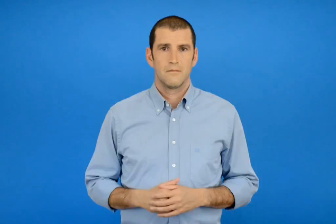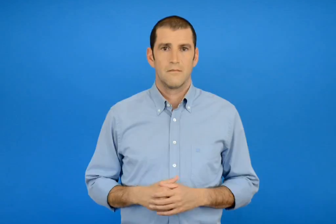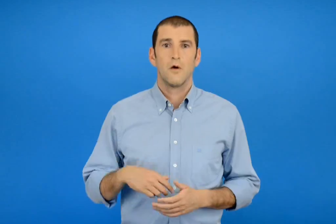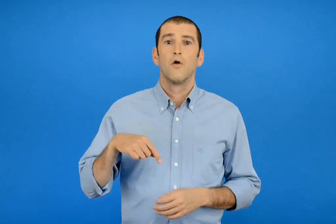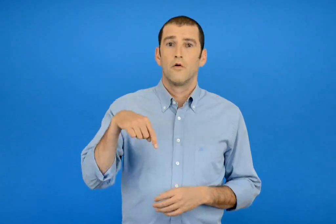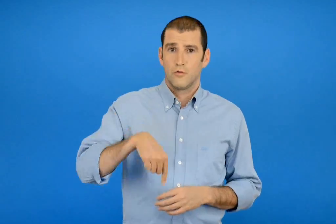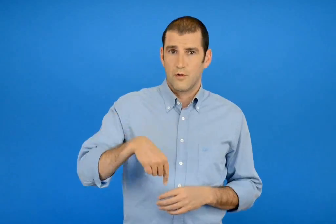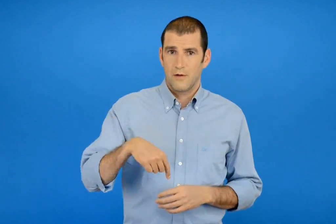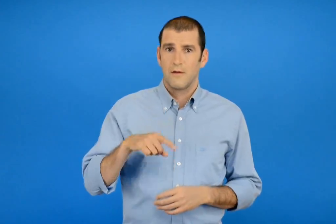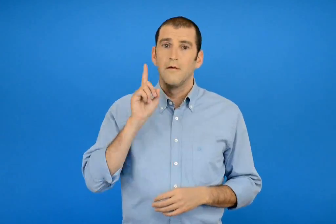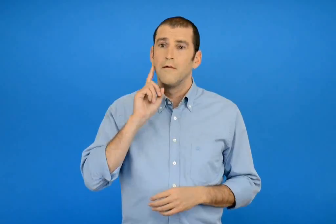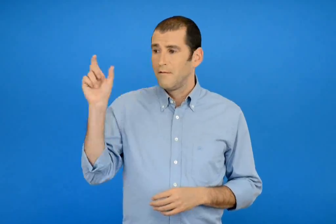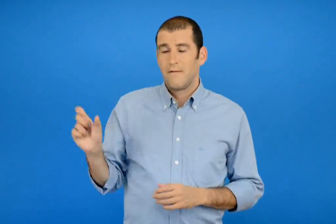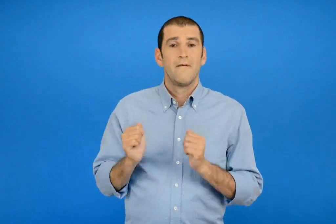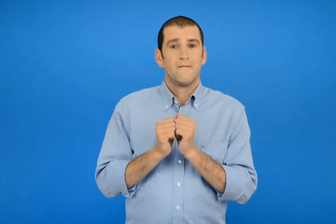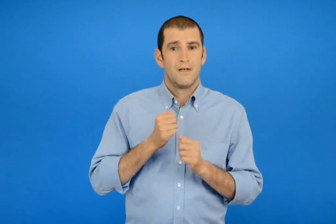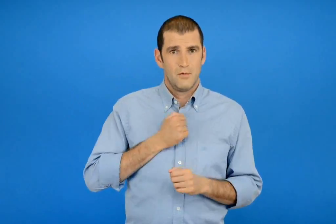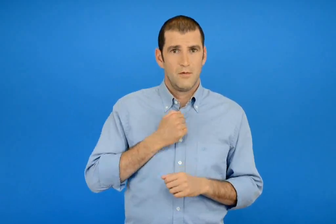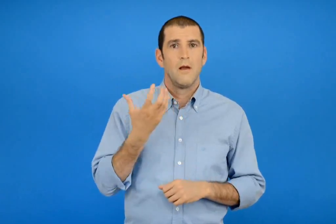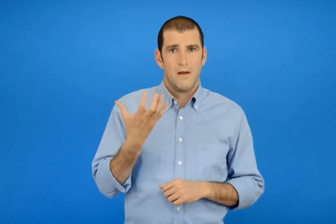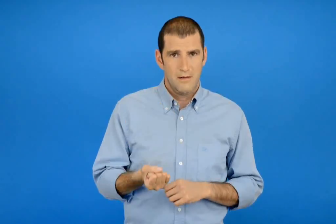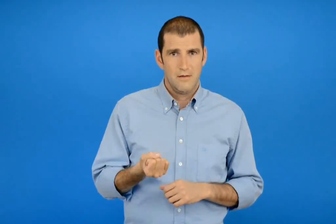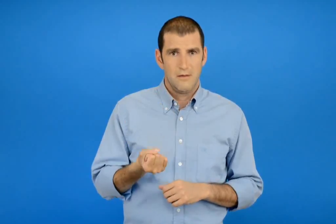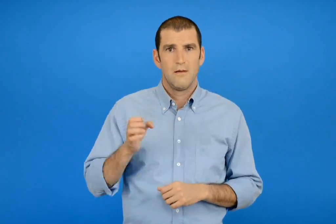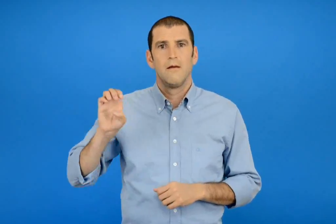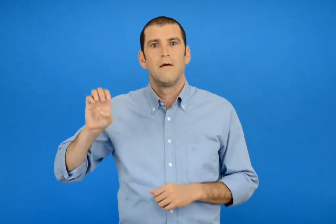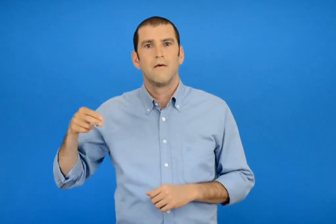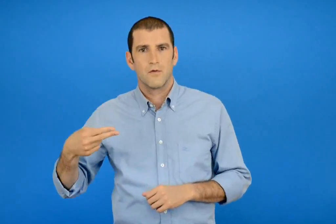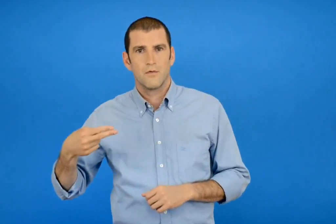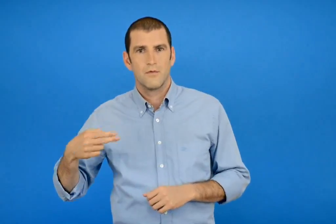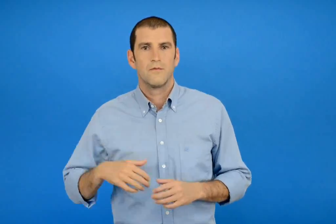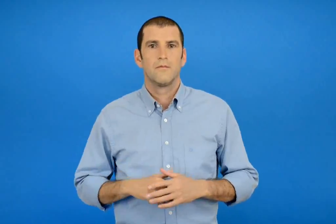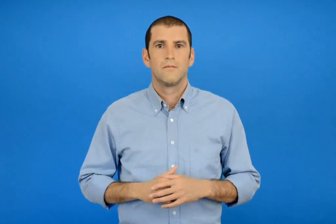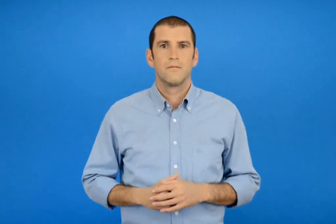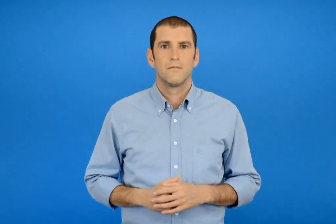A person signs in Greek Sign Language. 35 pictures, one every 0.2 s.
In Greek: τώρα η φίλη μου έχει €
